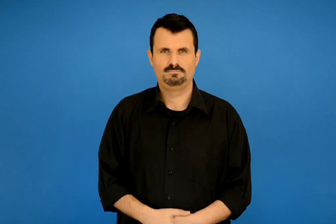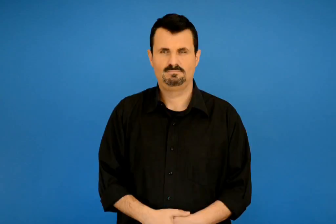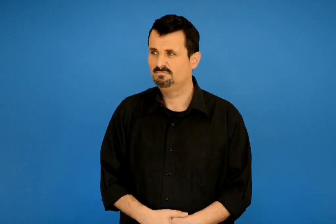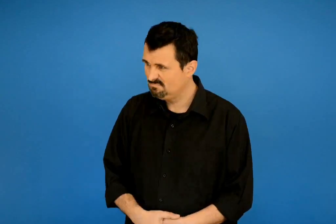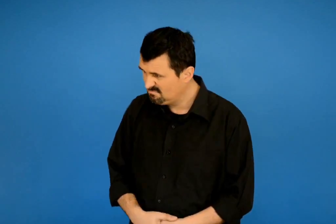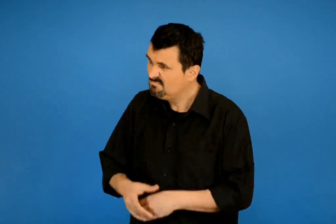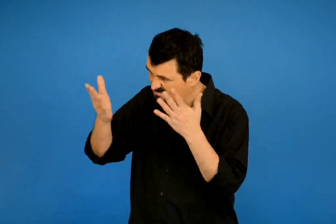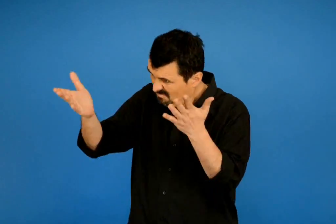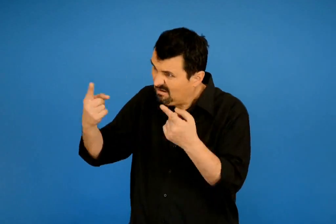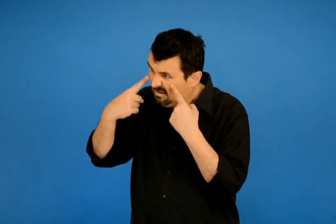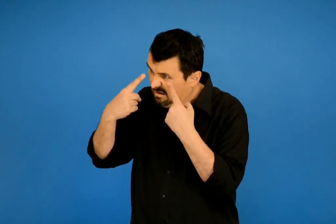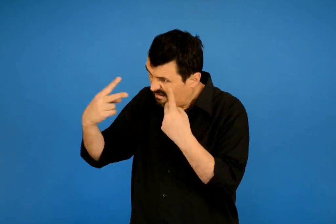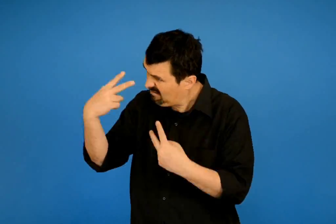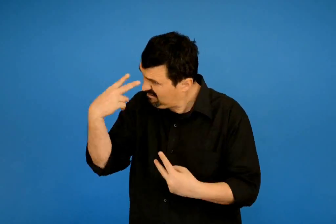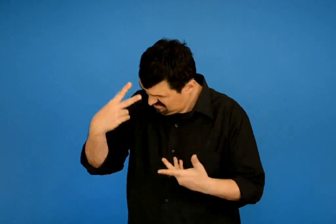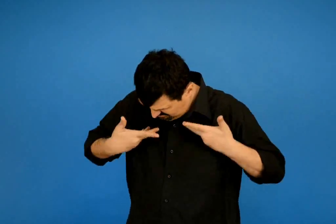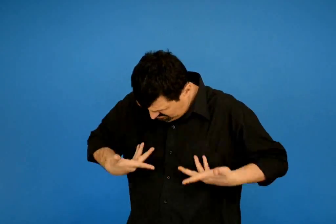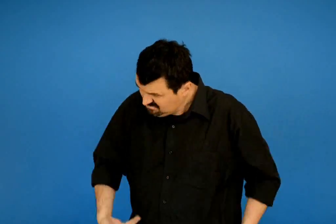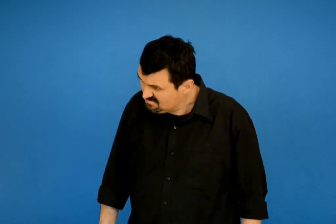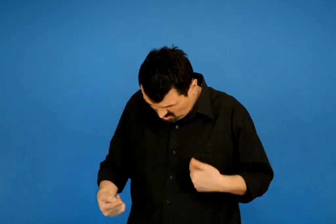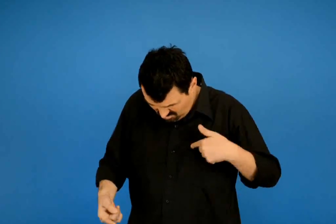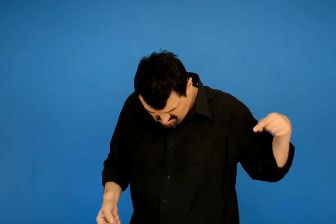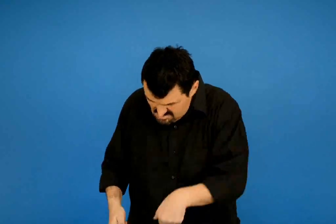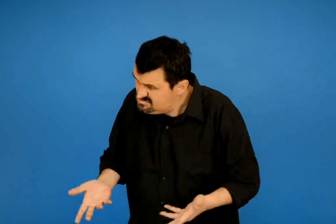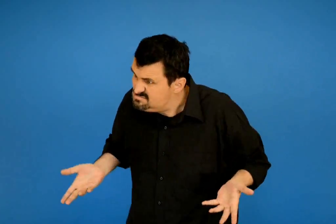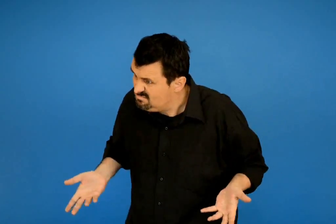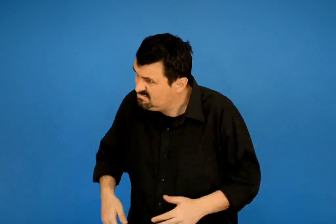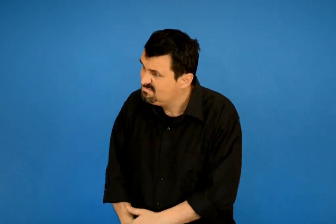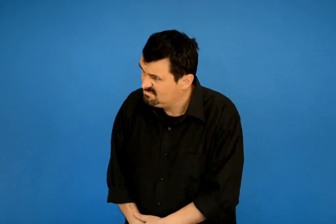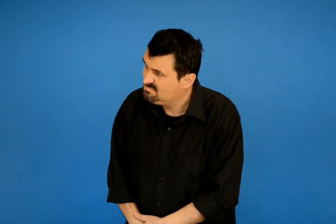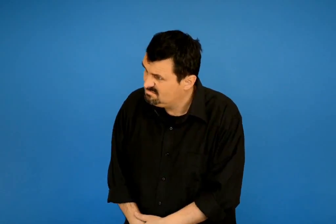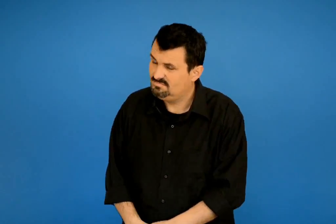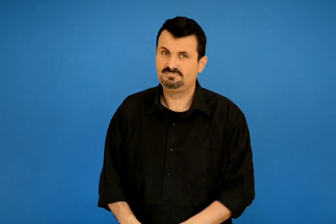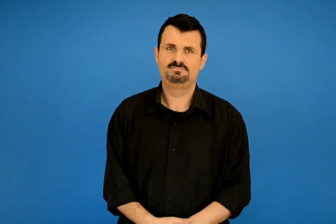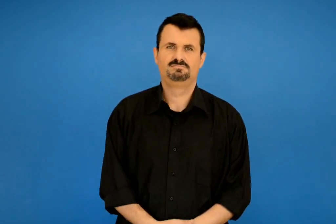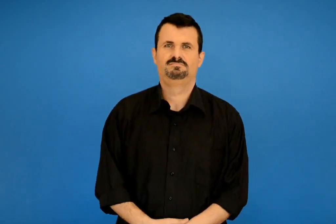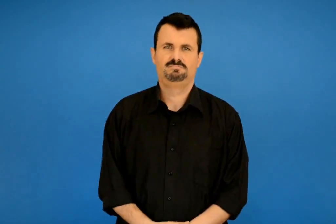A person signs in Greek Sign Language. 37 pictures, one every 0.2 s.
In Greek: κοίταξε να δεις πως ήρθα
